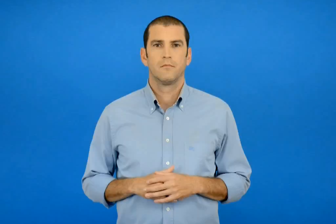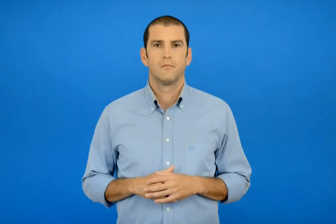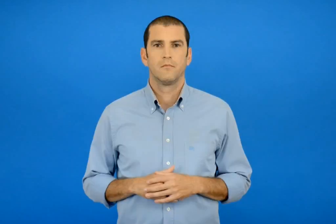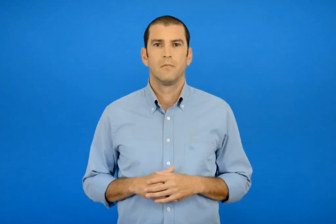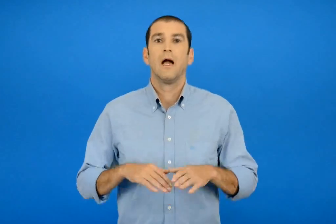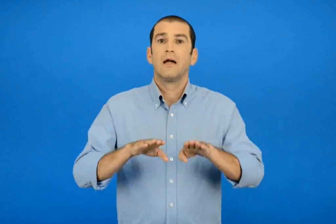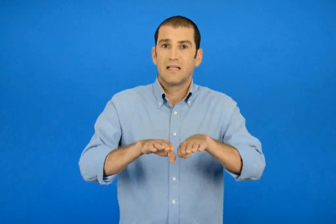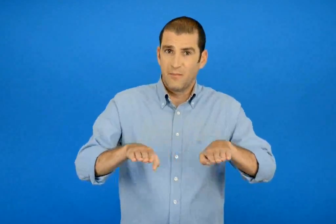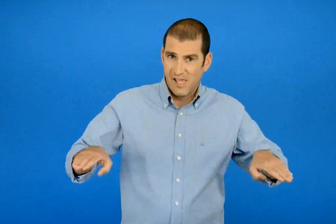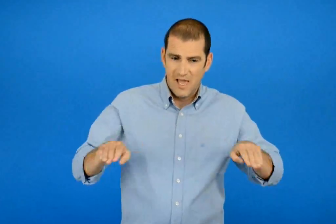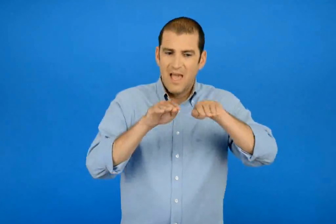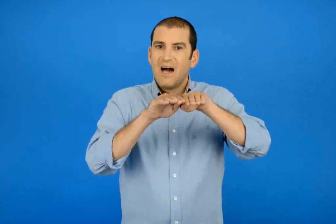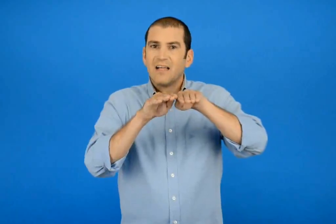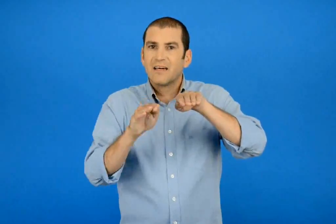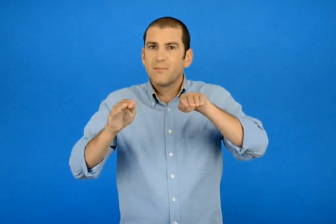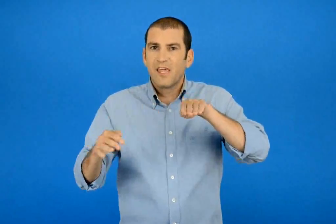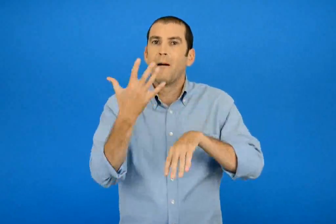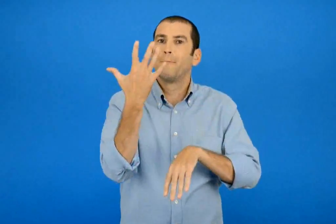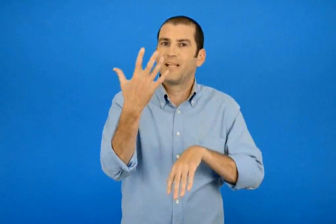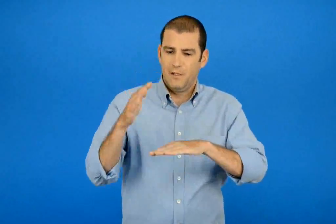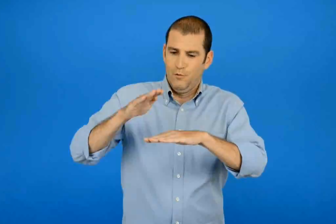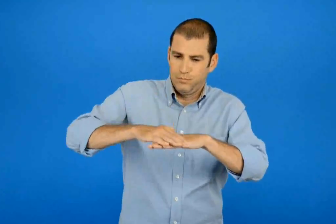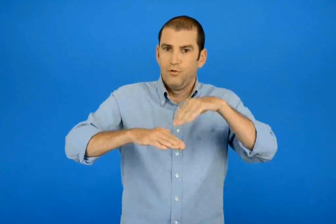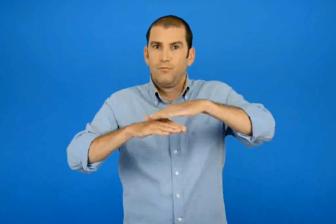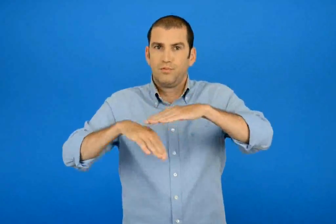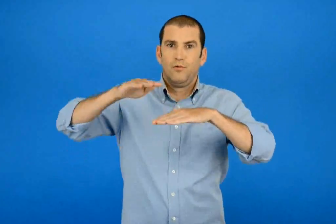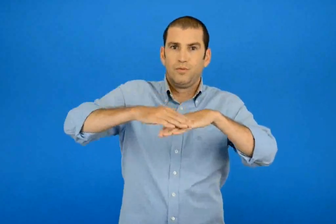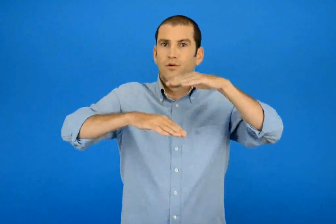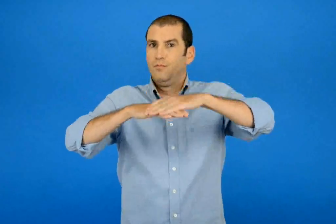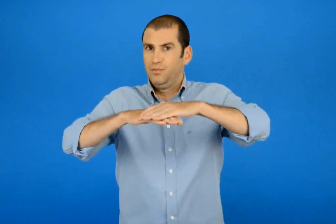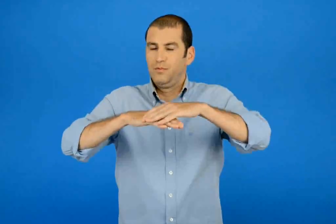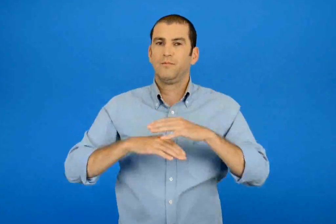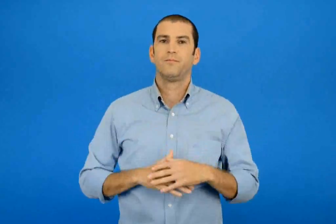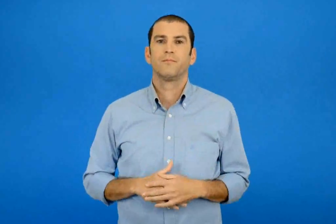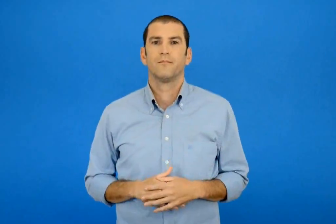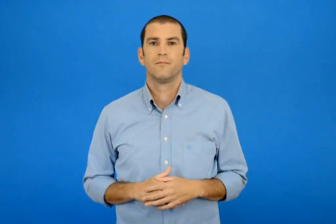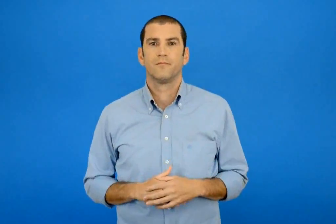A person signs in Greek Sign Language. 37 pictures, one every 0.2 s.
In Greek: τα παιδιά στήνουν πέντε κεραμιδιά το ένα πάνω στο άλλο
